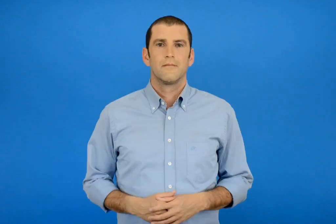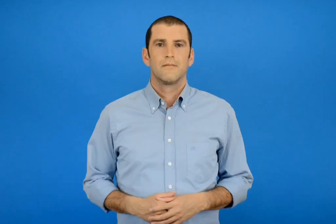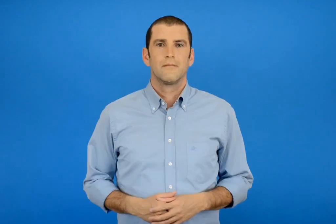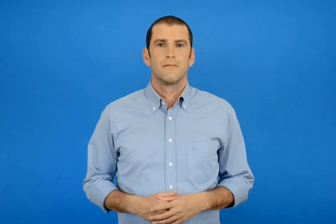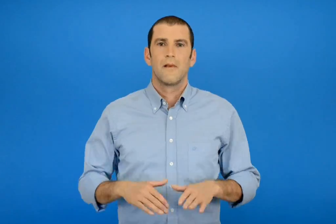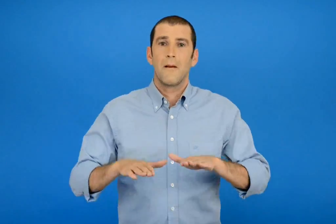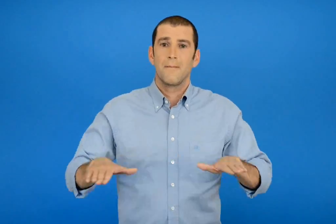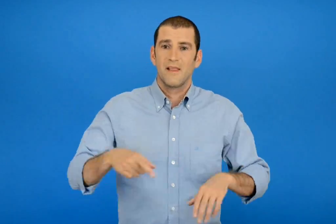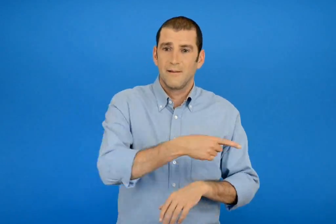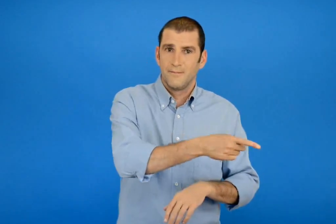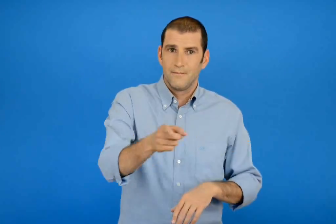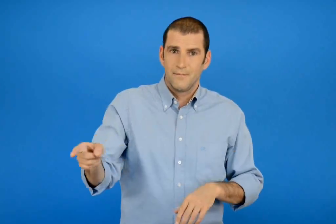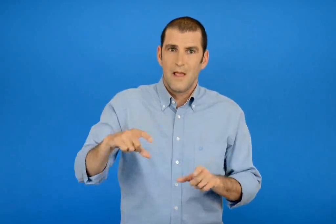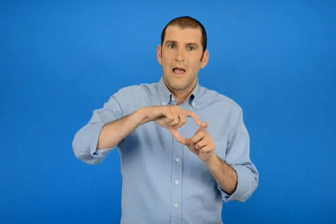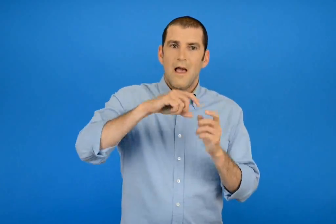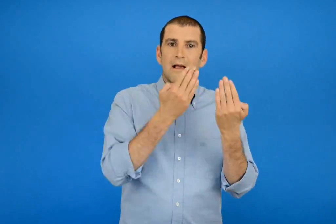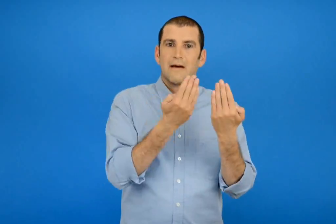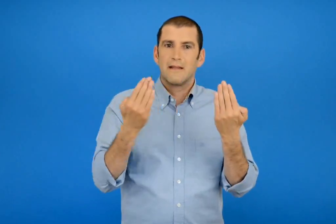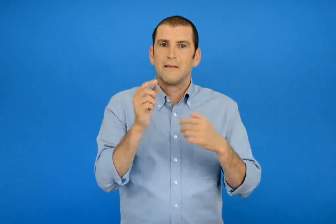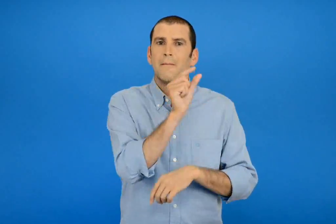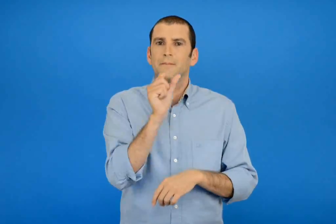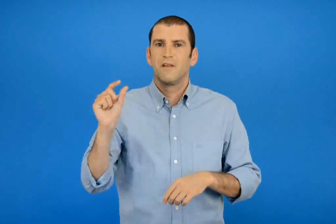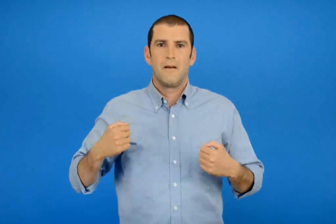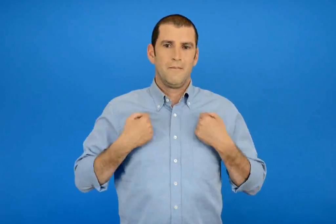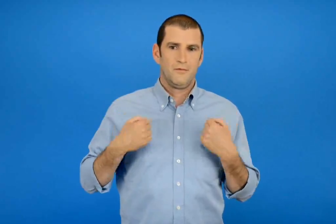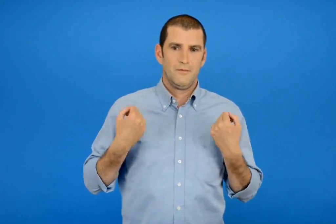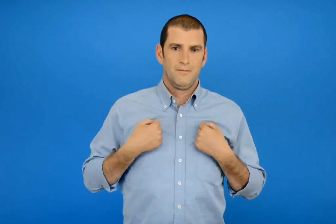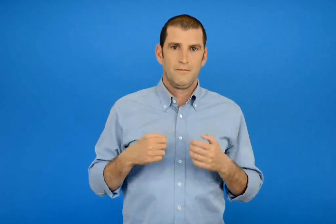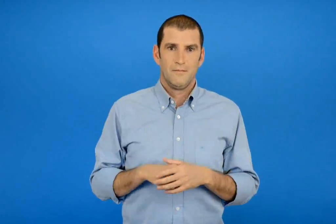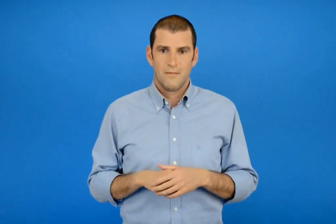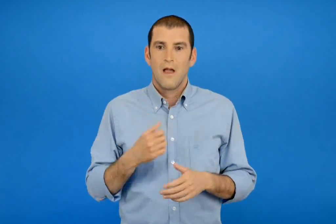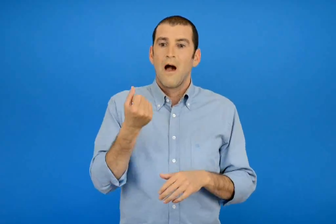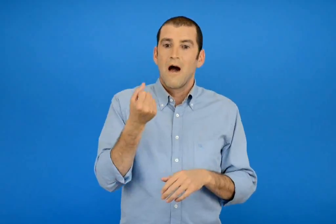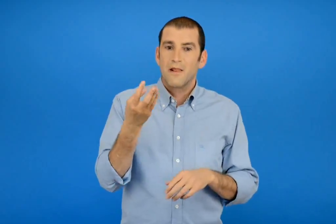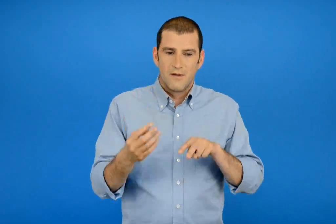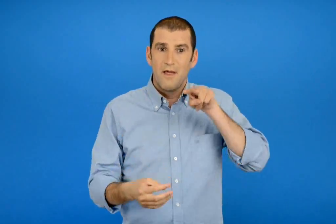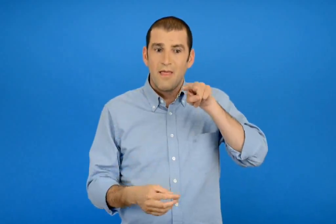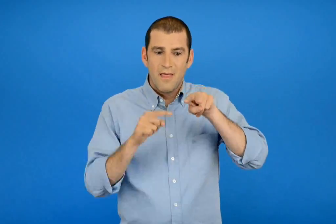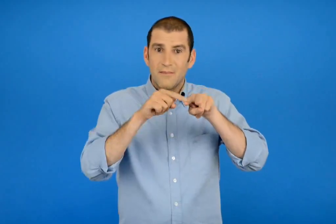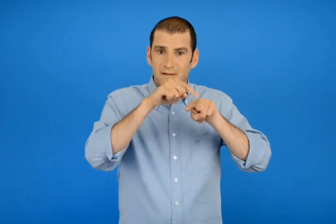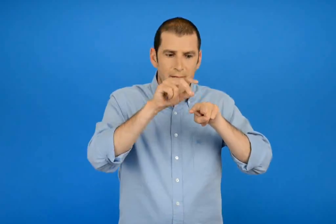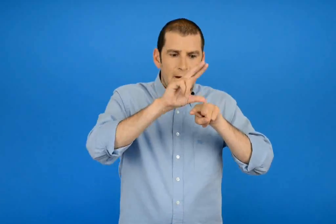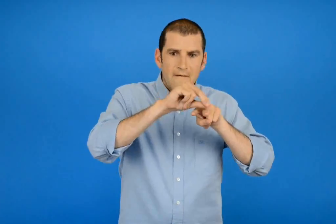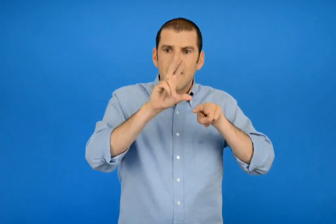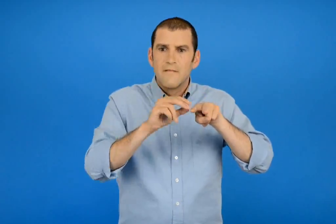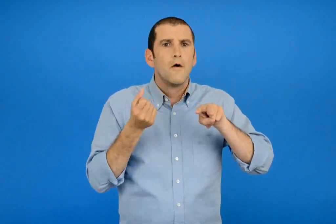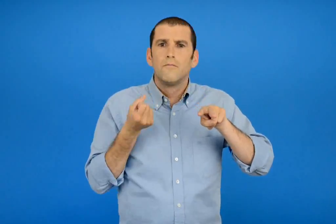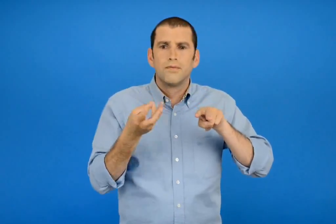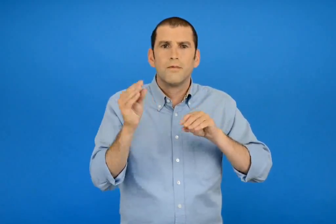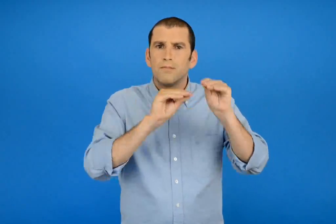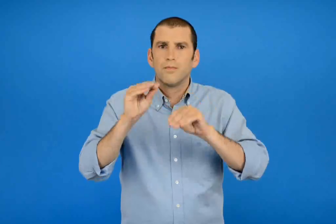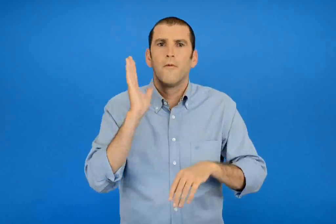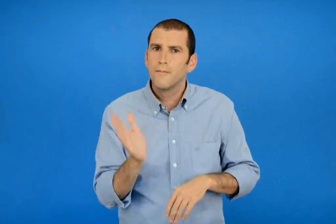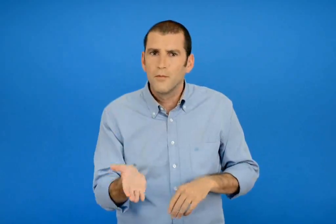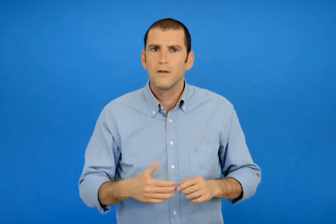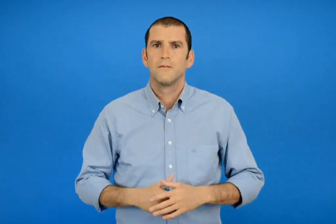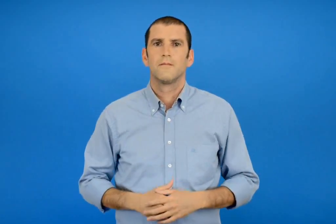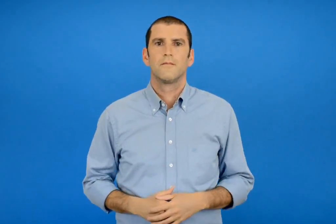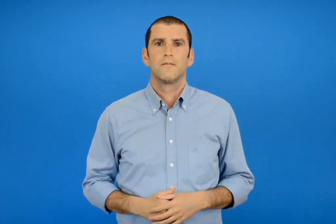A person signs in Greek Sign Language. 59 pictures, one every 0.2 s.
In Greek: τα παιδιά παίζουν με τις κάρτες των ψηφίων πόσους διψήφιους αριθμούς μπορούμε να φτιάξουμε που να έχουν τα ιδιά ψηφιά ;
